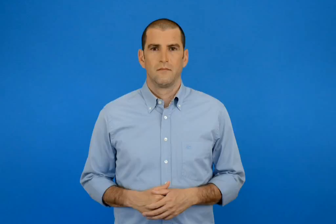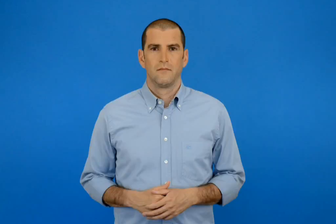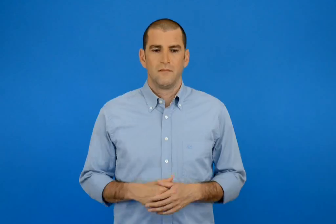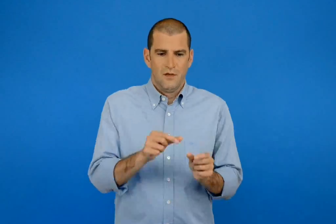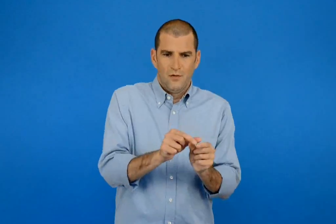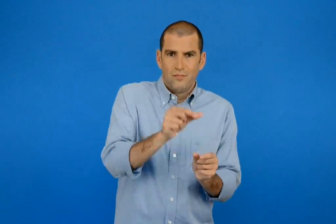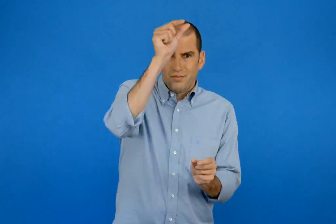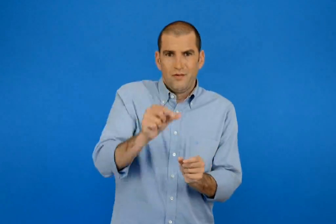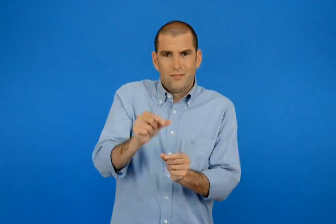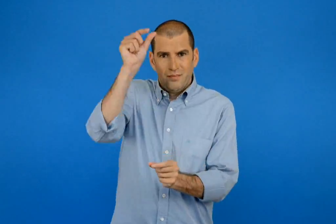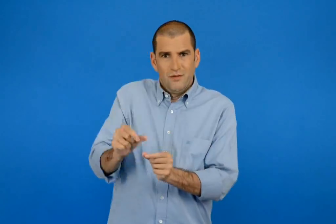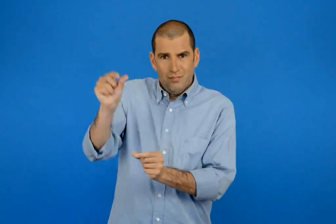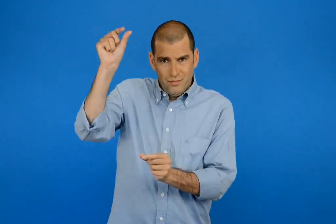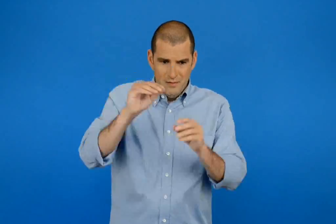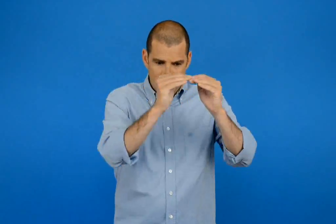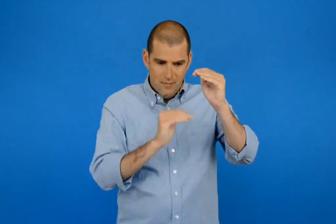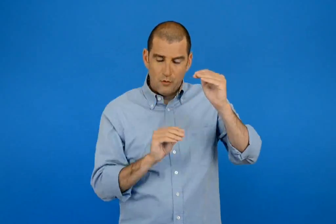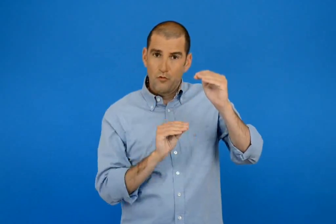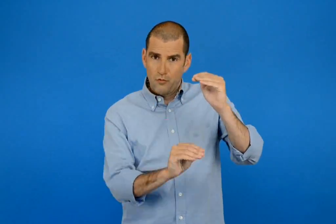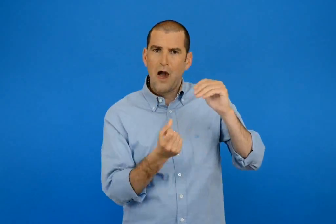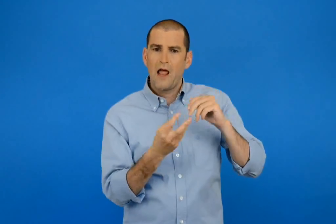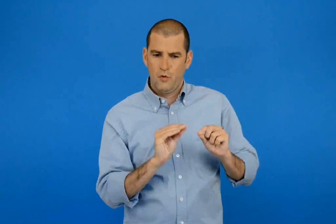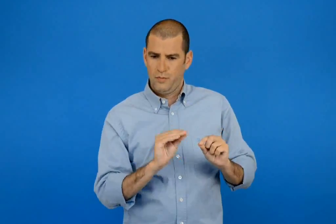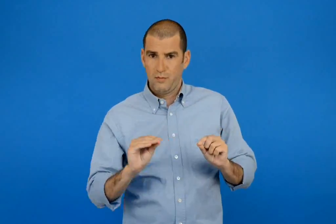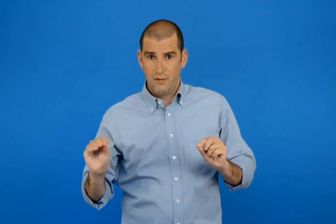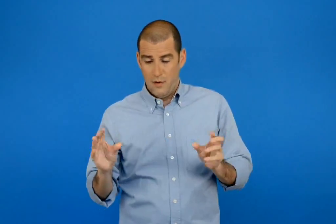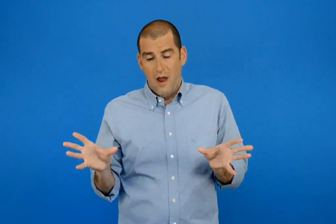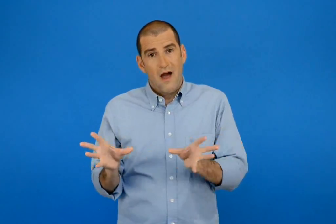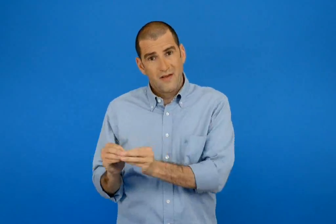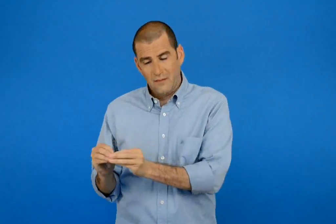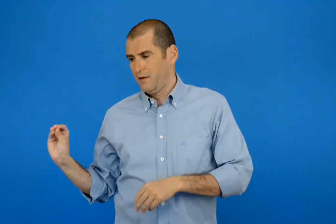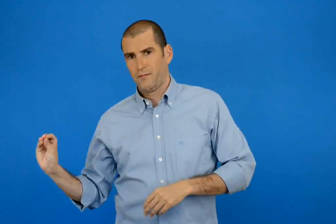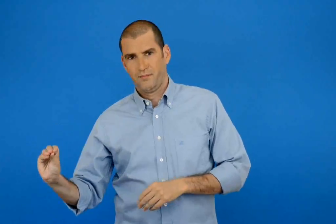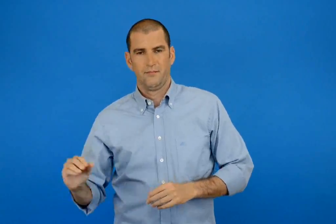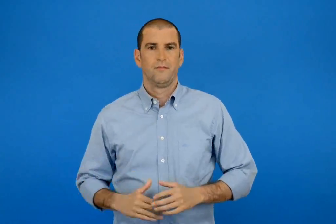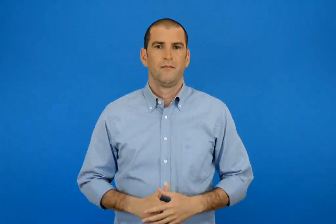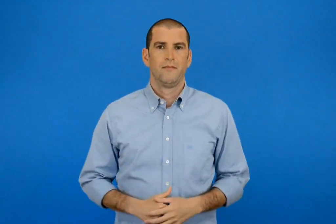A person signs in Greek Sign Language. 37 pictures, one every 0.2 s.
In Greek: μετρώ και βρίσκω το άθροισμα
